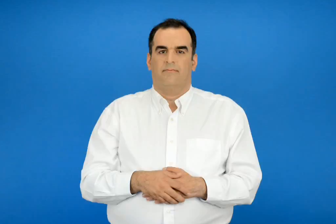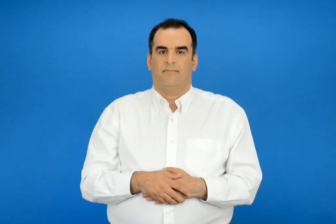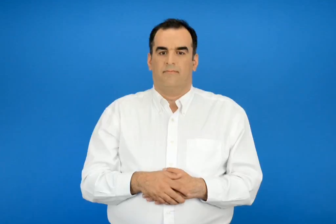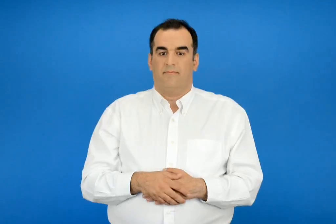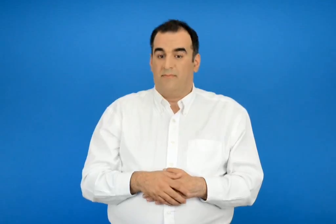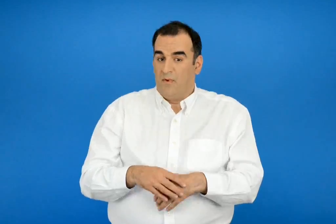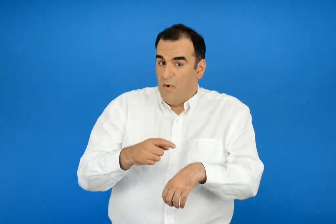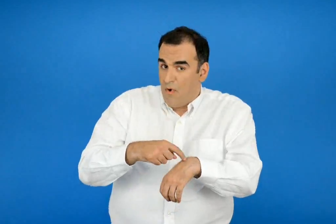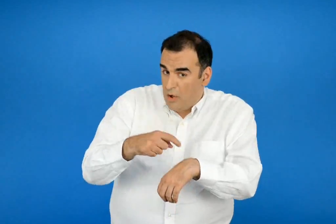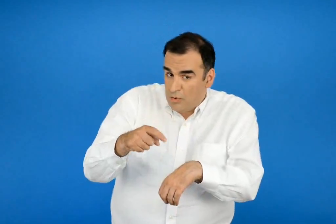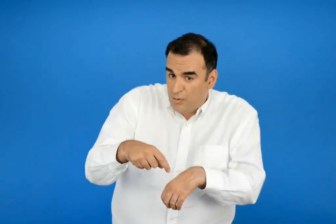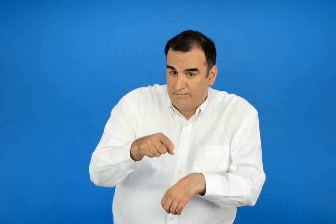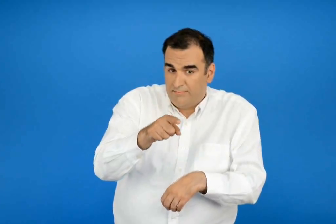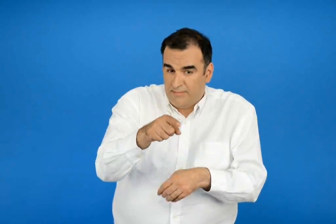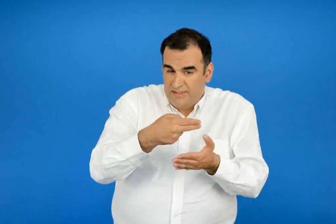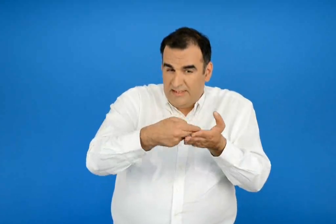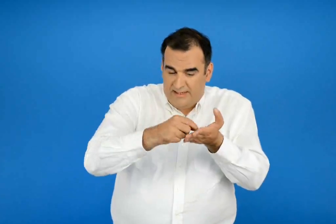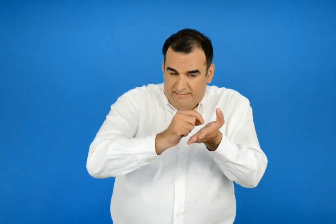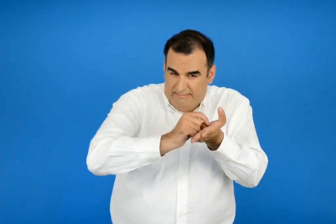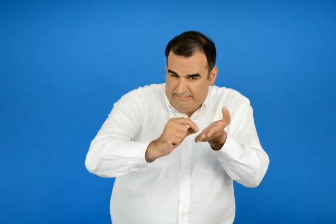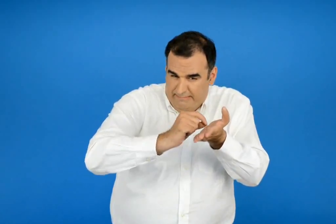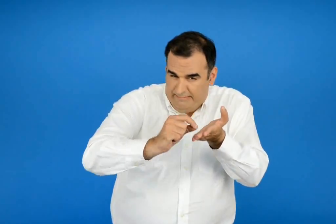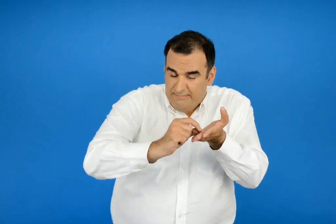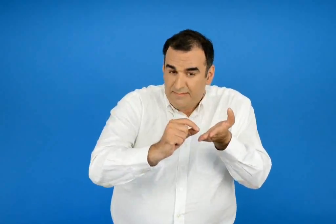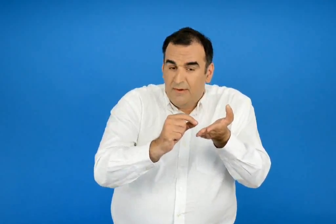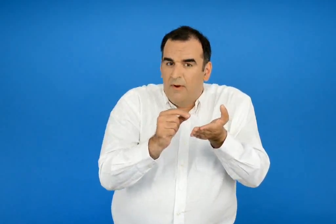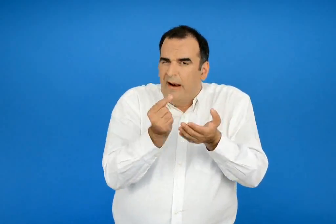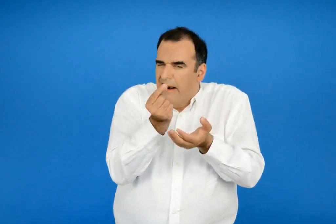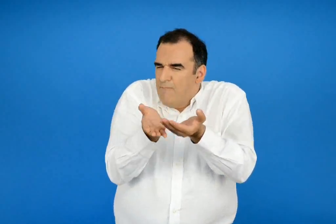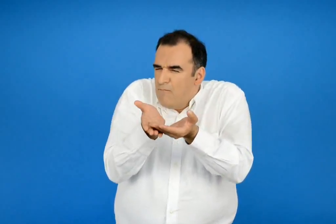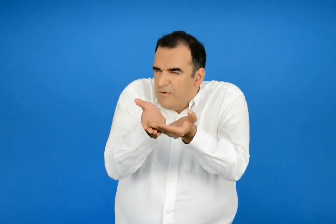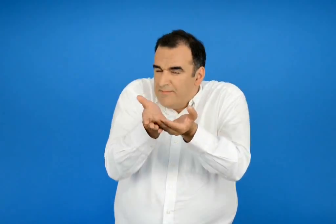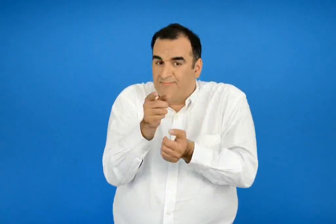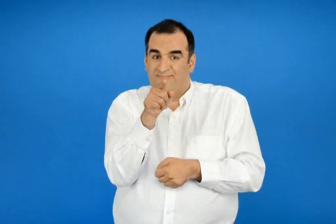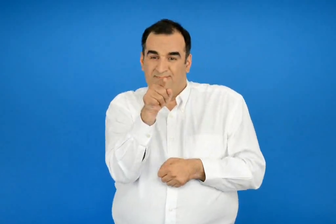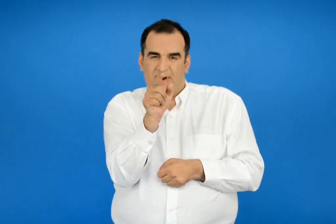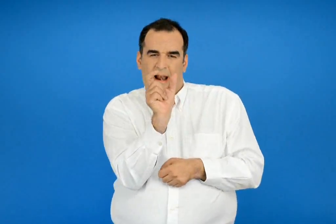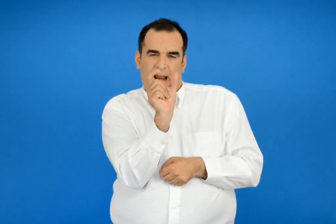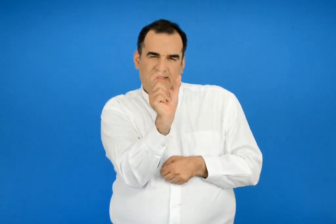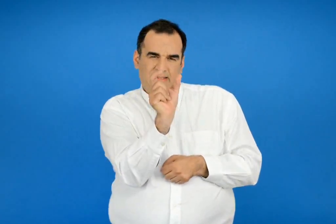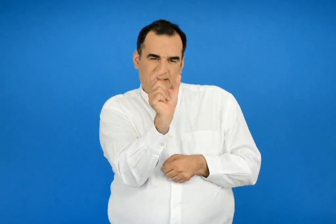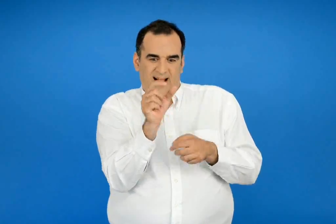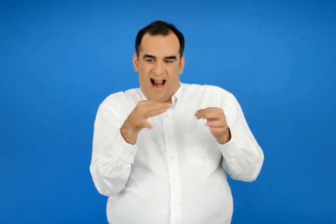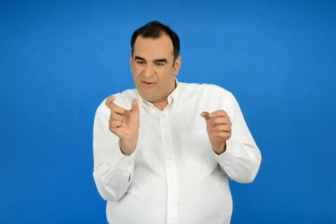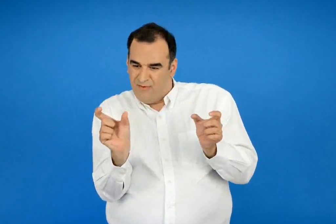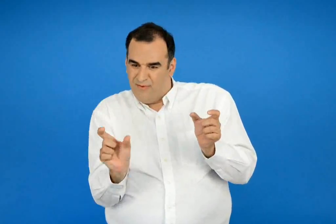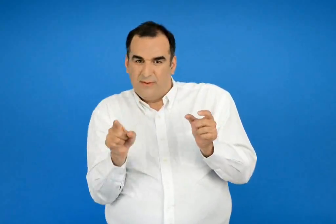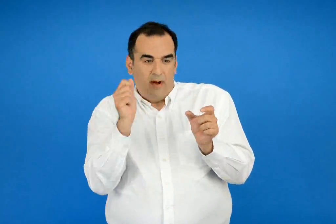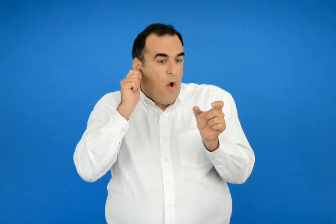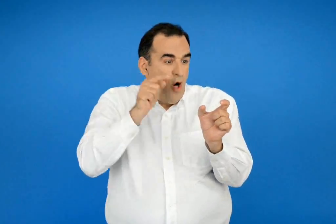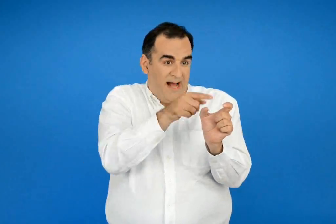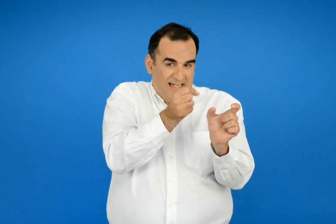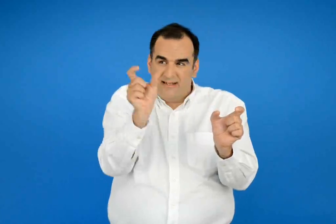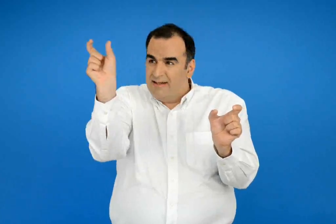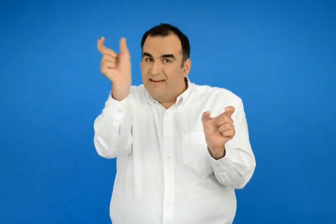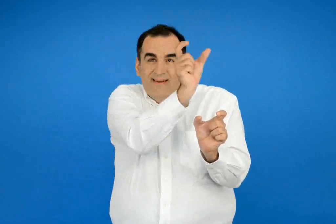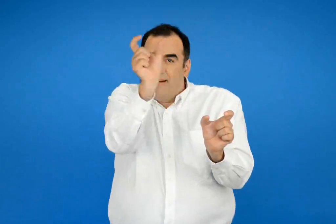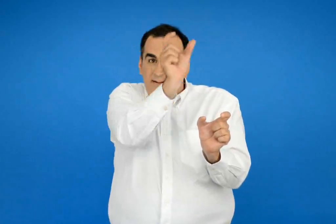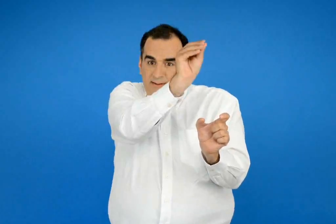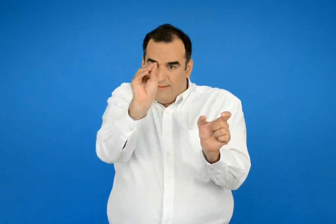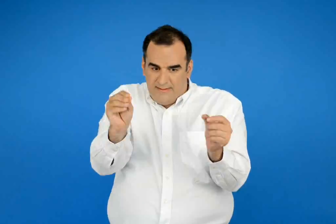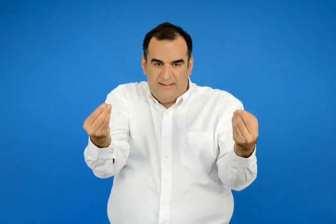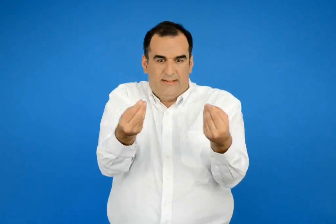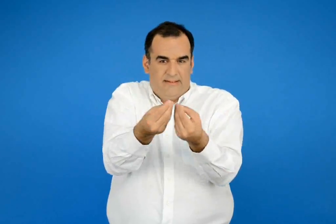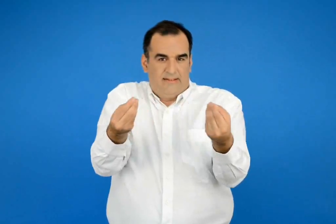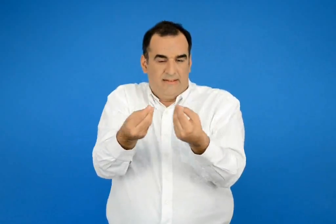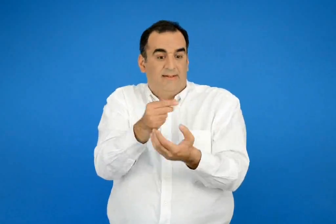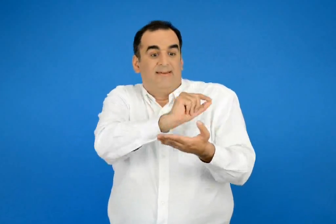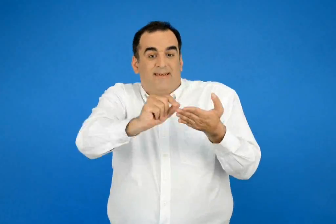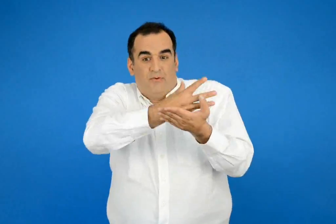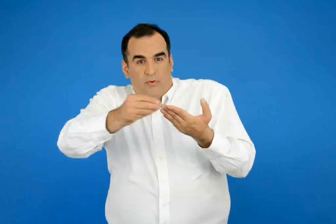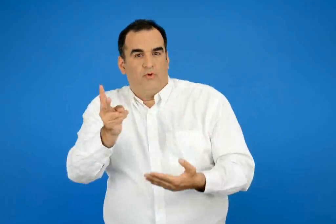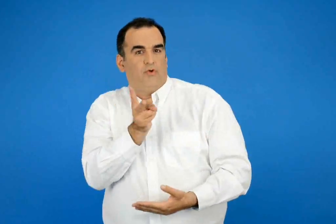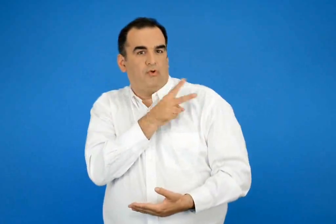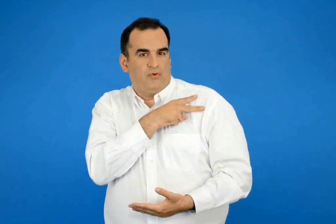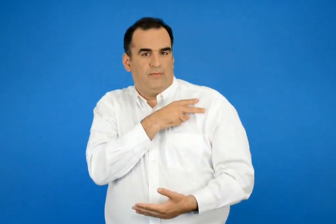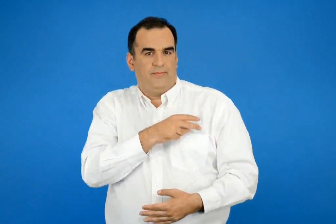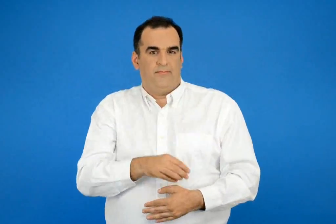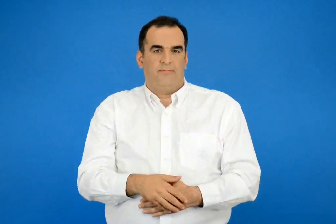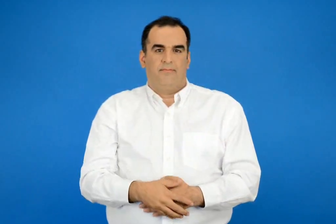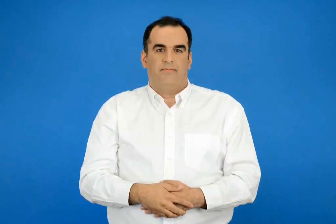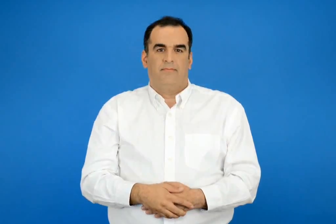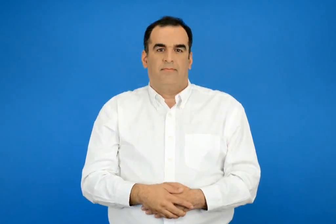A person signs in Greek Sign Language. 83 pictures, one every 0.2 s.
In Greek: ωρά να φτιάξεις και εσύ στιχάκια με λίγη βοήθεια βρες ποιά λέξη τελειώνει όπως το όνομα του κάθε παιδιού στις προτάσεις και αντίγραψε τη στο σωστό κενό
